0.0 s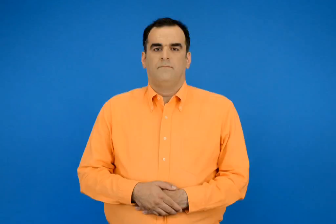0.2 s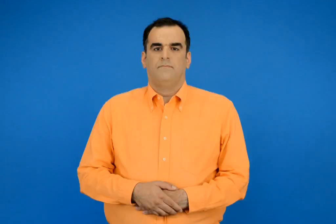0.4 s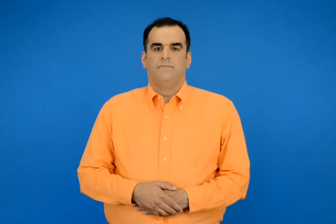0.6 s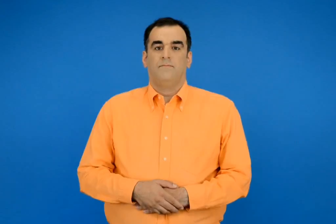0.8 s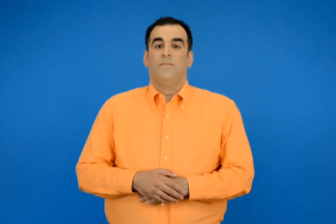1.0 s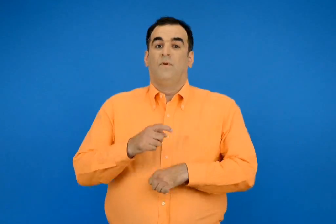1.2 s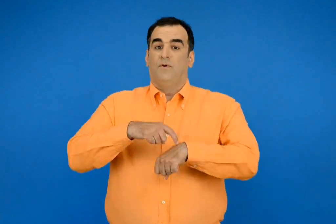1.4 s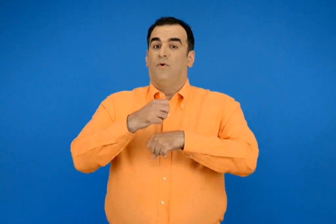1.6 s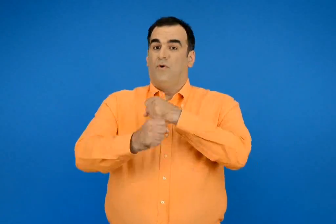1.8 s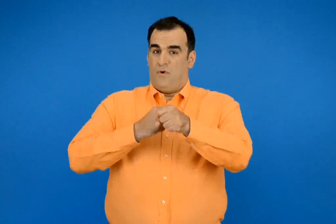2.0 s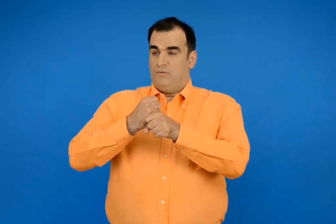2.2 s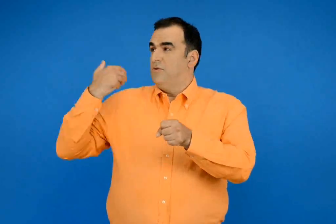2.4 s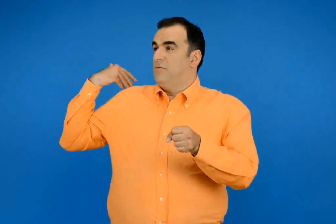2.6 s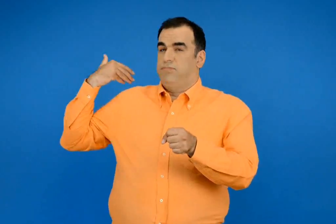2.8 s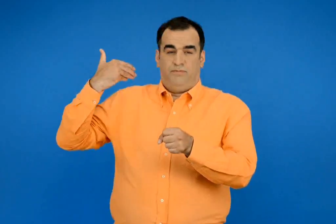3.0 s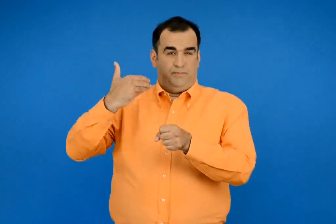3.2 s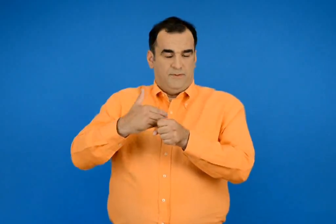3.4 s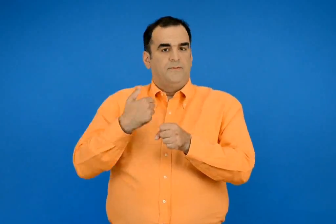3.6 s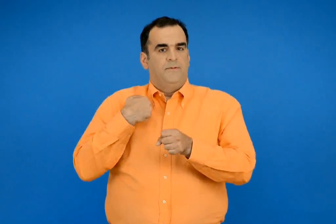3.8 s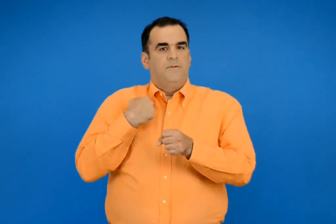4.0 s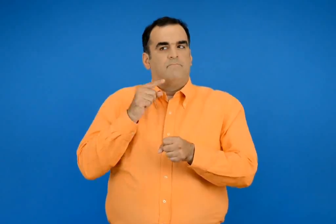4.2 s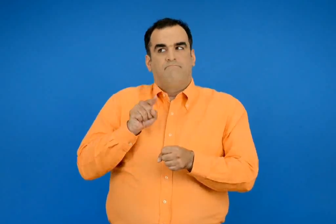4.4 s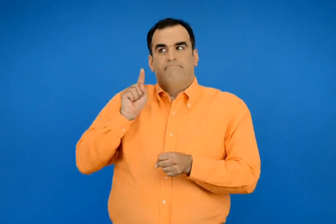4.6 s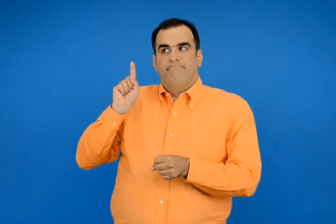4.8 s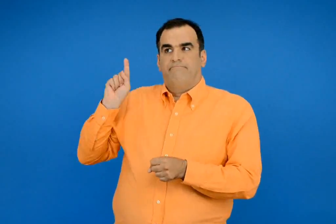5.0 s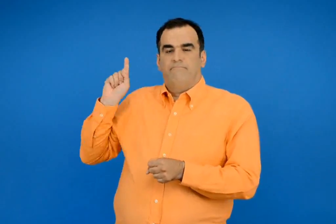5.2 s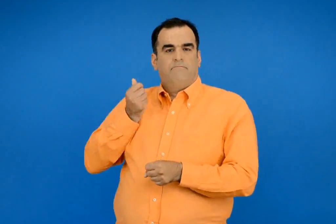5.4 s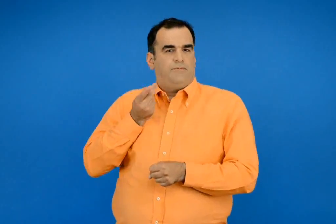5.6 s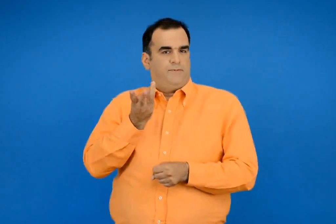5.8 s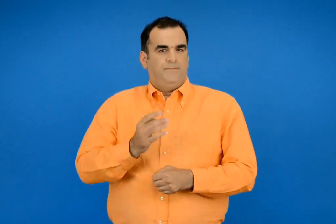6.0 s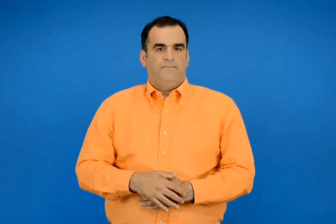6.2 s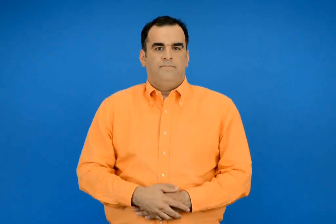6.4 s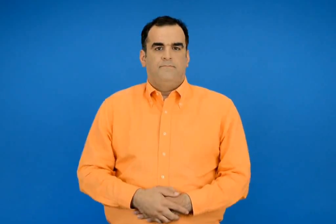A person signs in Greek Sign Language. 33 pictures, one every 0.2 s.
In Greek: μετρώ τον χρόνο που πέρασε
